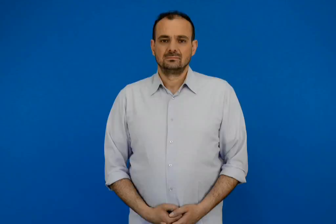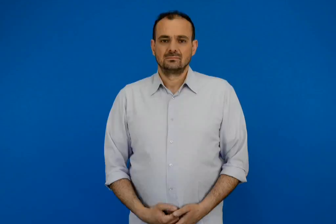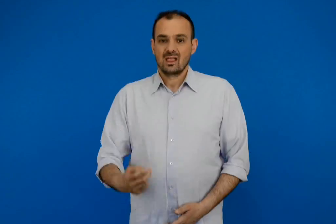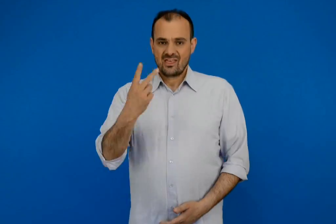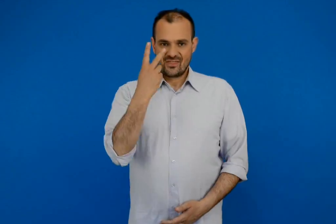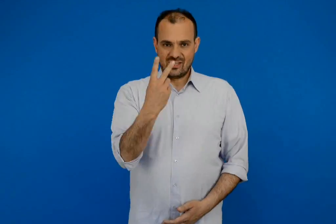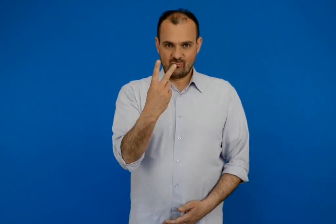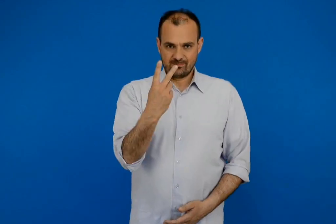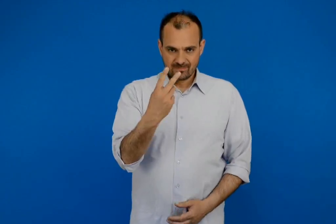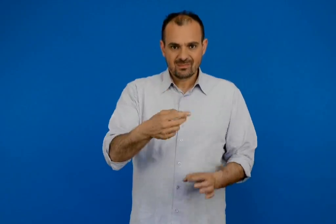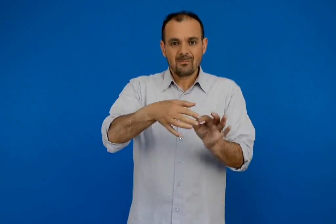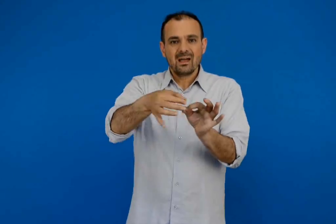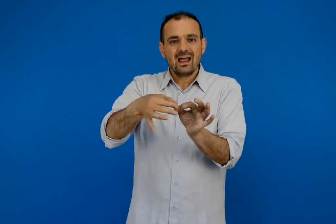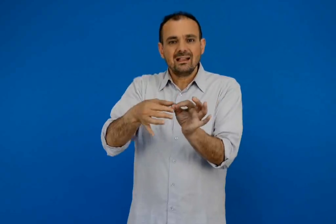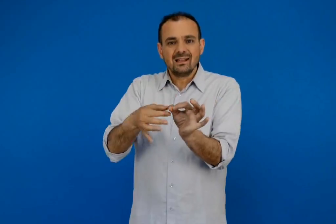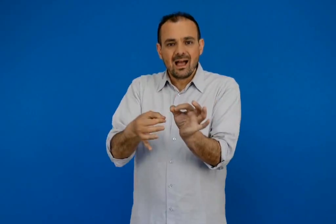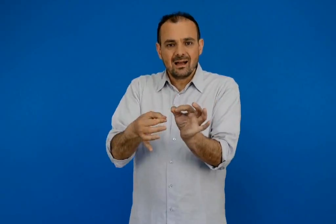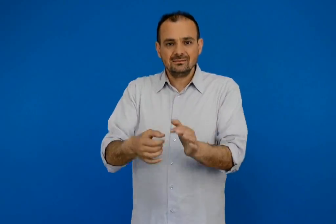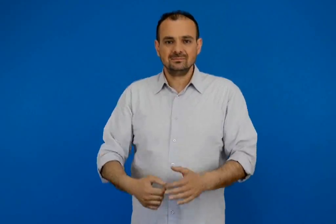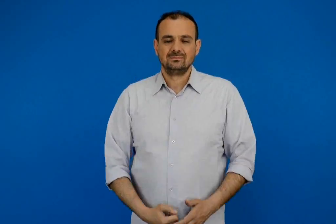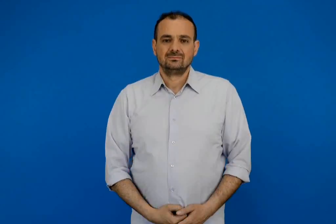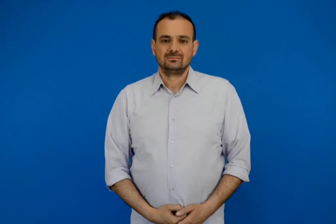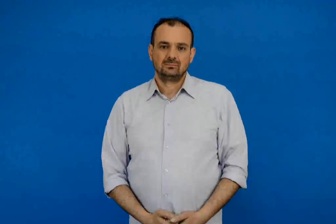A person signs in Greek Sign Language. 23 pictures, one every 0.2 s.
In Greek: 2 είναι η μαργαρίτα
